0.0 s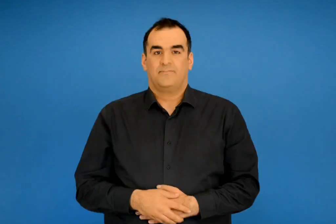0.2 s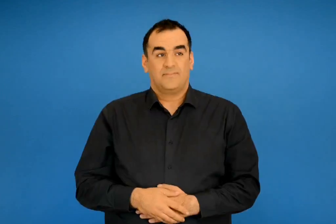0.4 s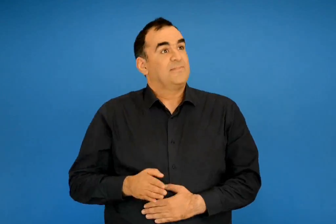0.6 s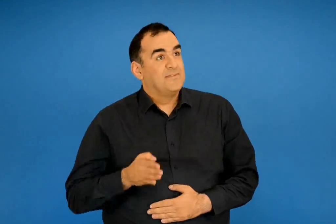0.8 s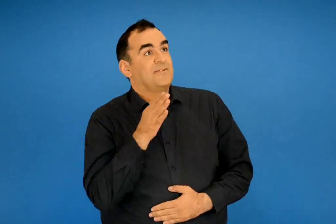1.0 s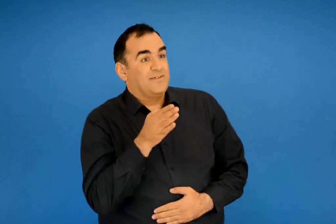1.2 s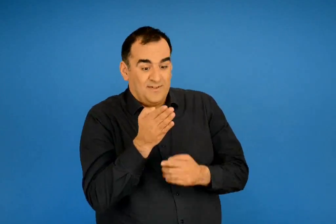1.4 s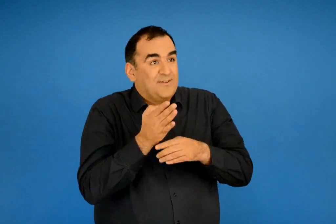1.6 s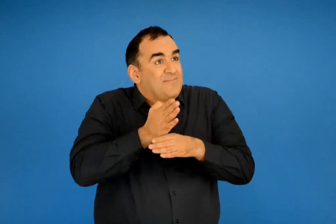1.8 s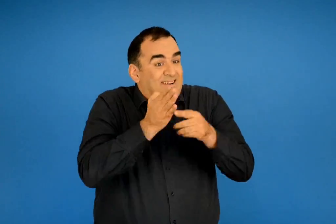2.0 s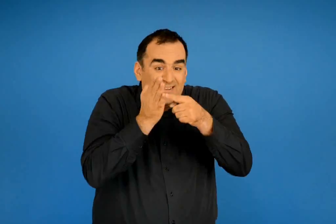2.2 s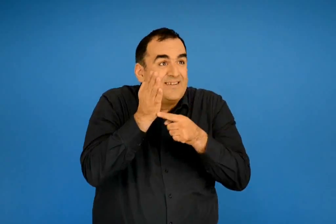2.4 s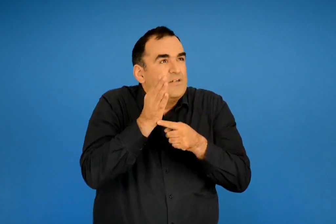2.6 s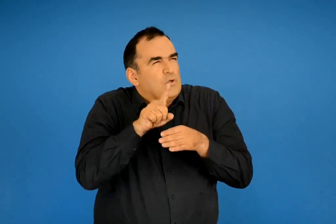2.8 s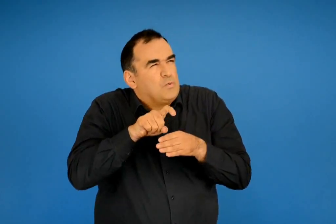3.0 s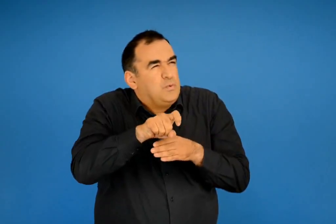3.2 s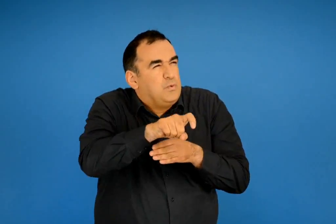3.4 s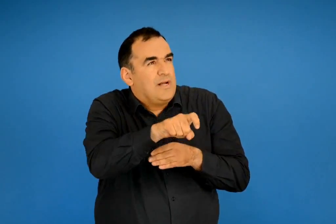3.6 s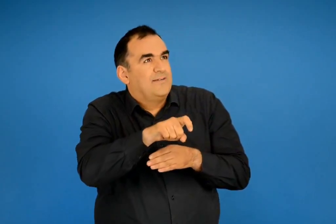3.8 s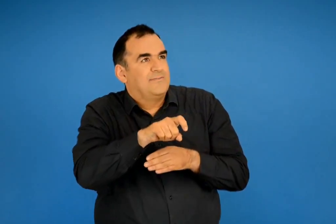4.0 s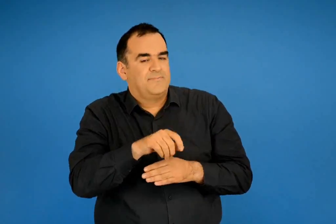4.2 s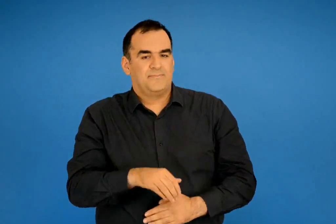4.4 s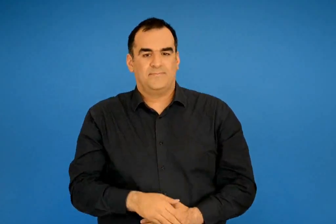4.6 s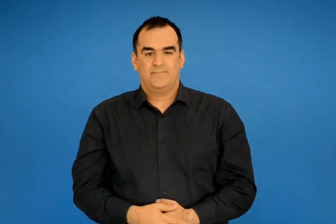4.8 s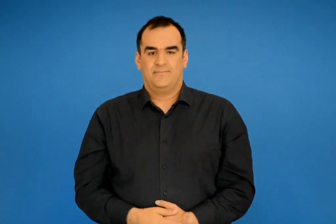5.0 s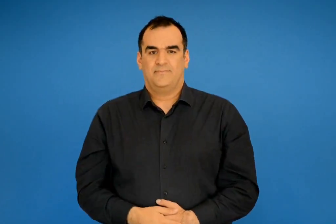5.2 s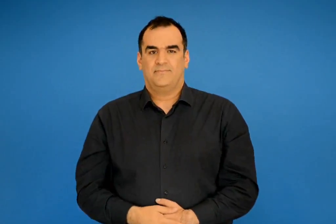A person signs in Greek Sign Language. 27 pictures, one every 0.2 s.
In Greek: καραγκιόζης το σκουριασμένο κόφτη
